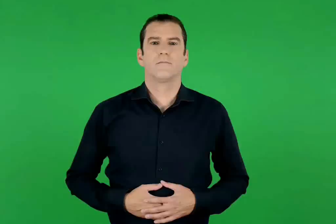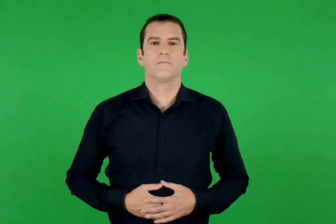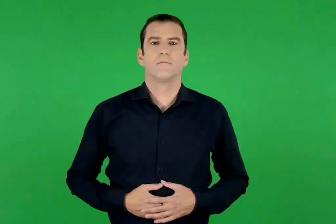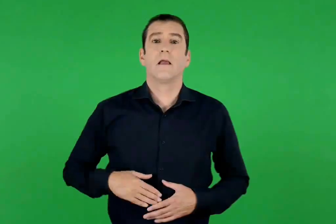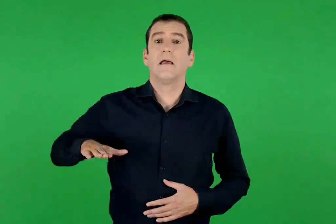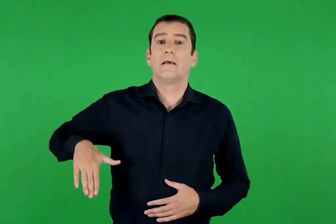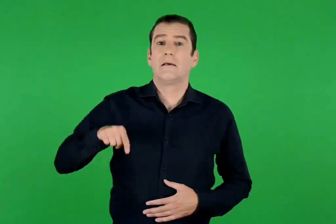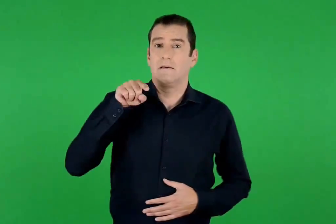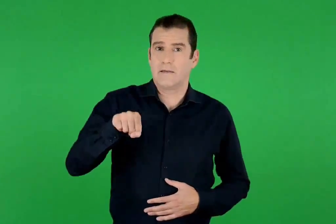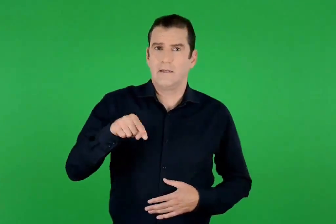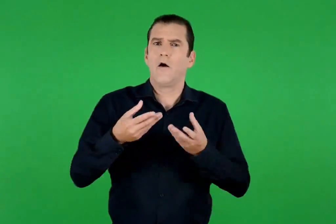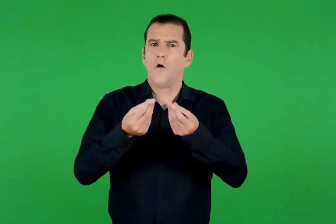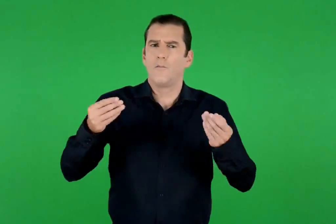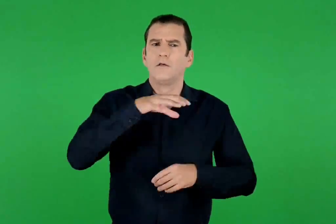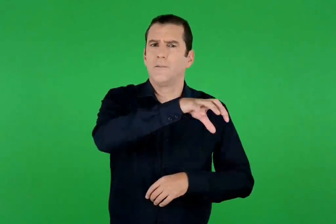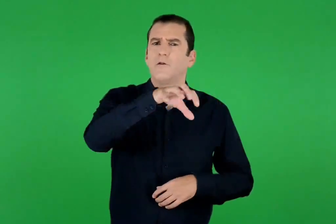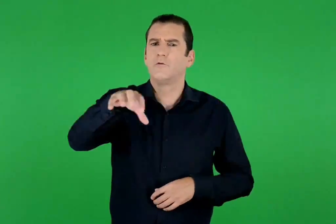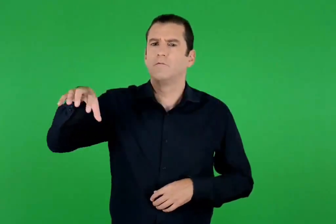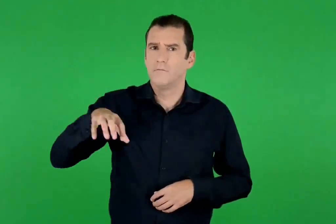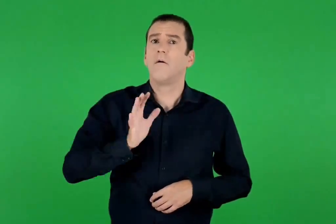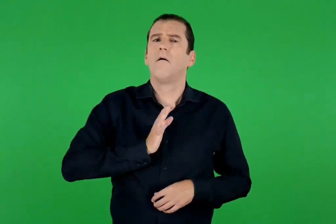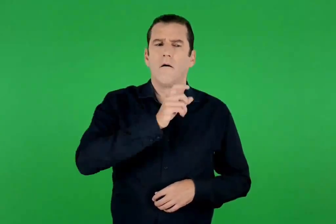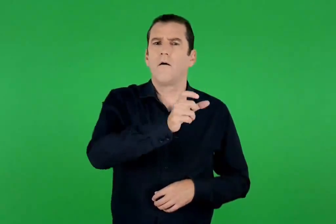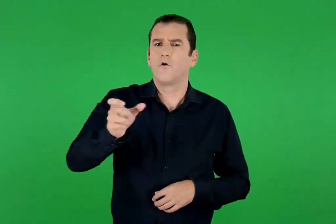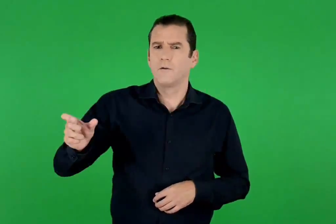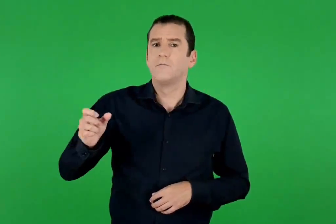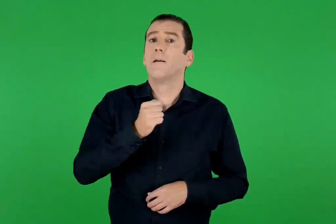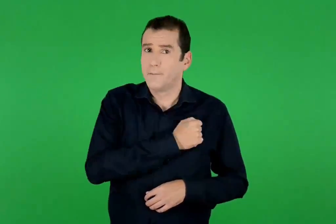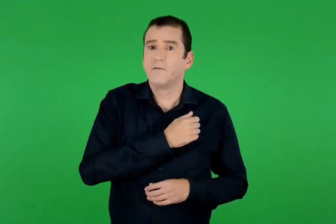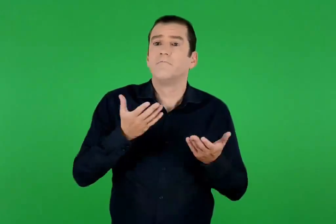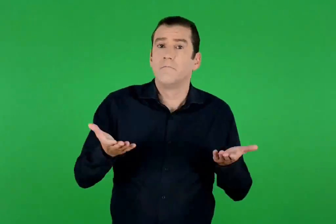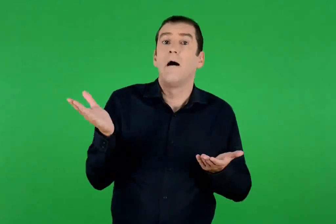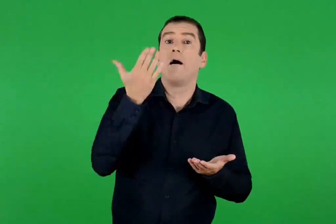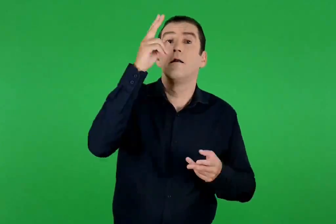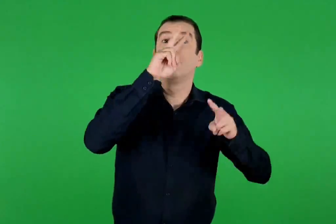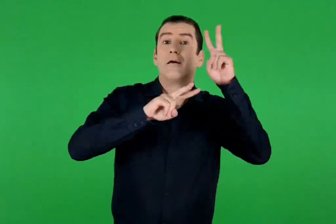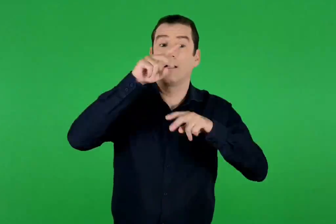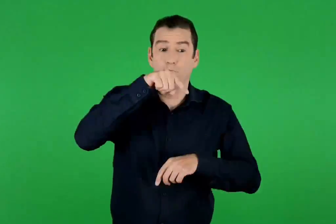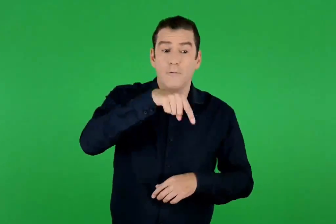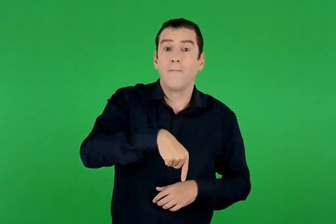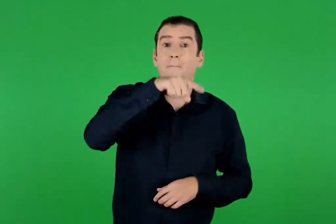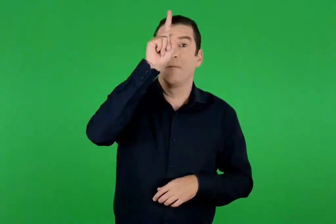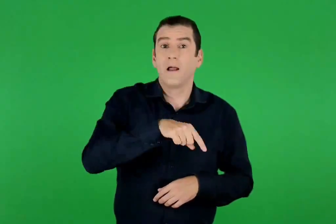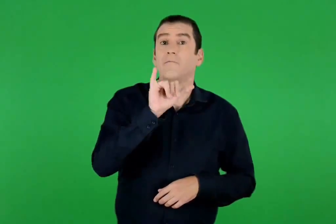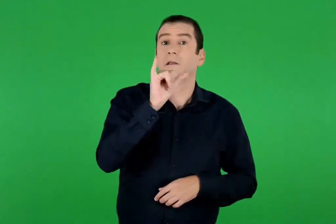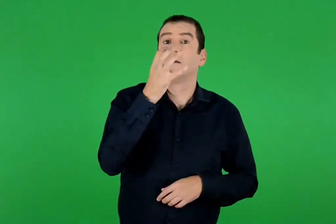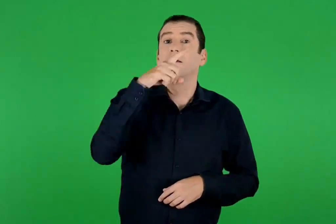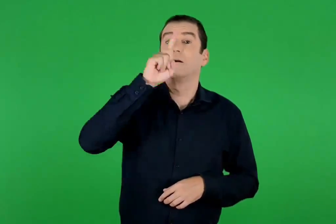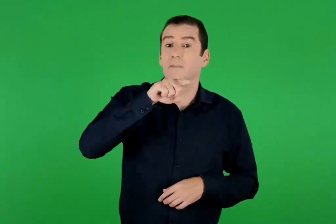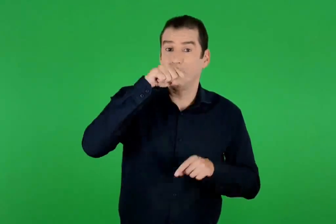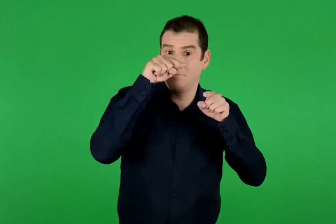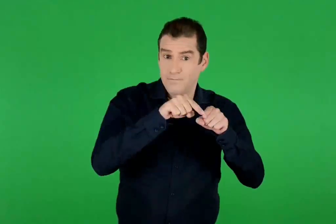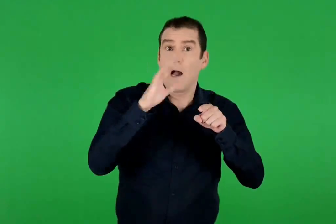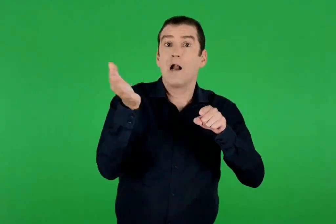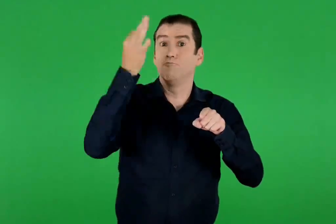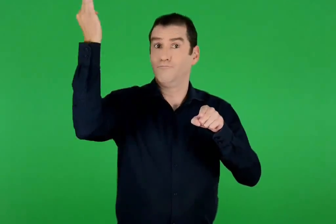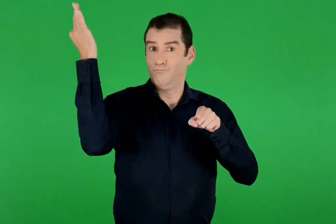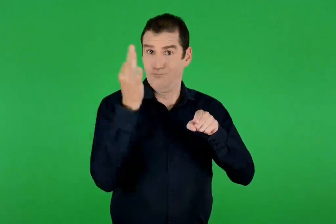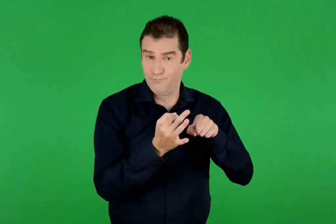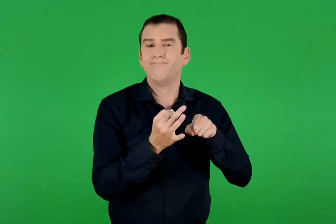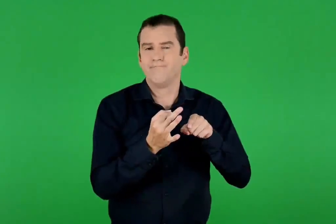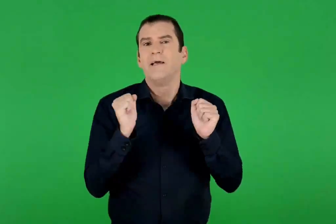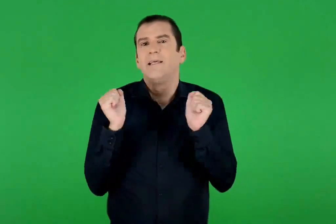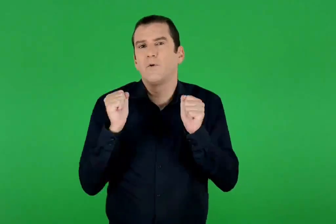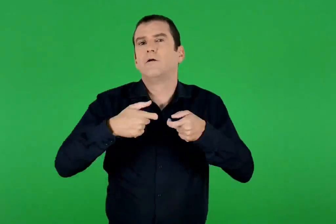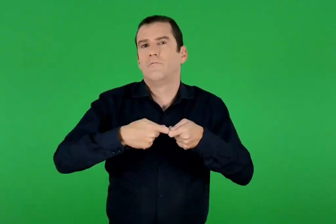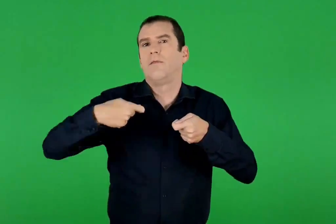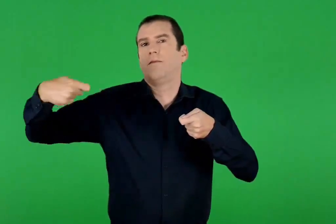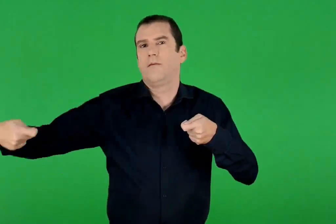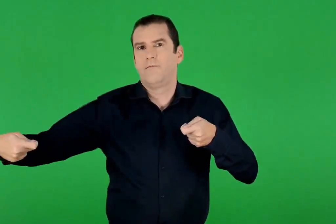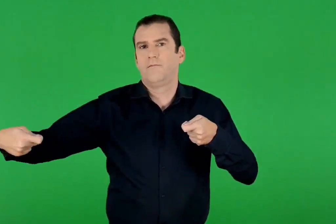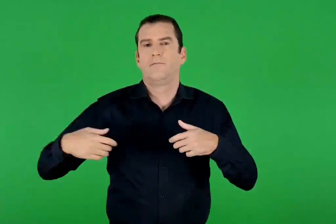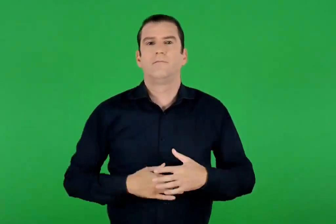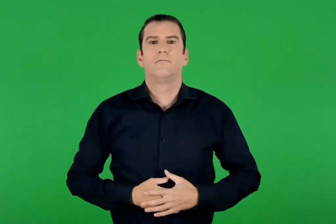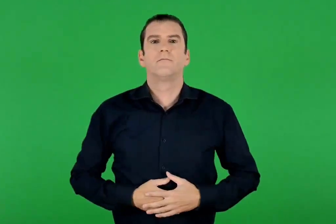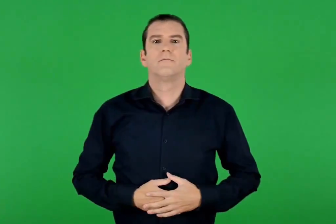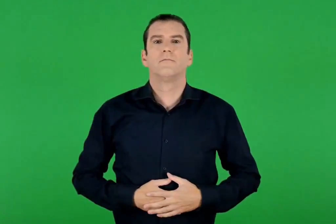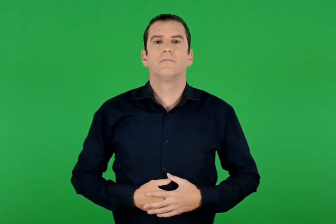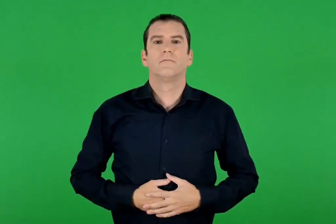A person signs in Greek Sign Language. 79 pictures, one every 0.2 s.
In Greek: σε πολλές περιοχές της κρήτης οι άνθρωποι πίστευαν πως αν ο καιρός είναι καλός την ημέρα της υπαπαντής , ο χειμώνας θα κρατήσει πολύ ακόμη
